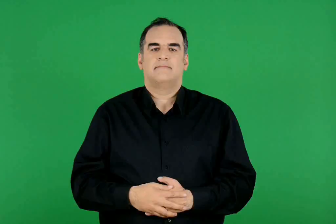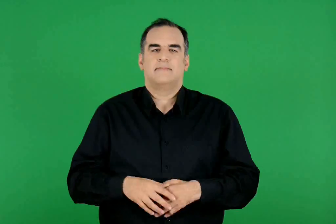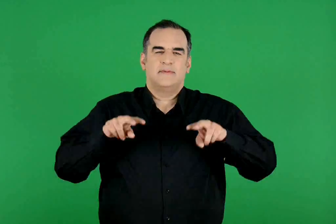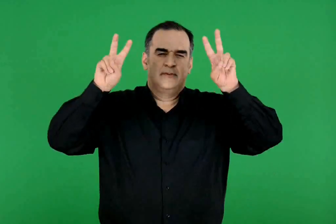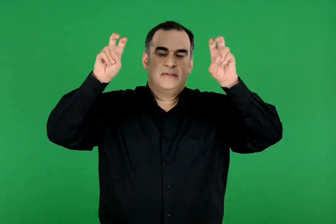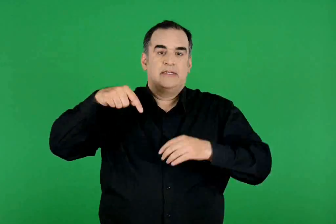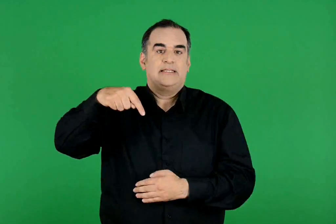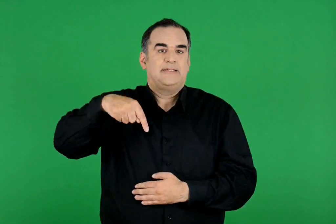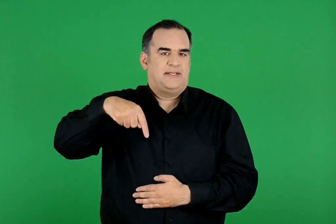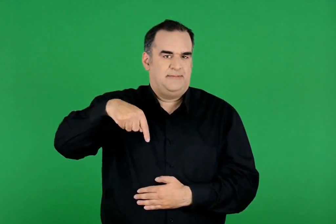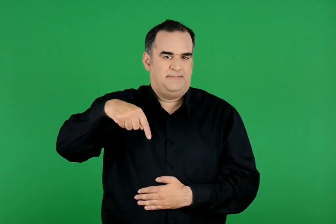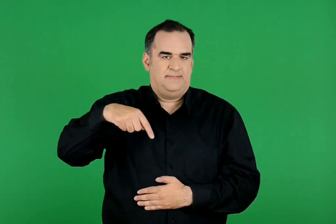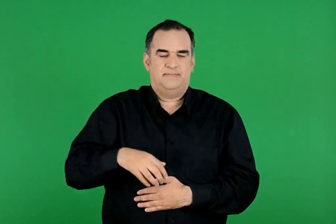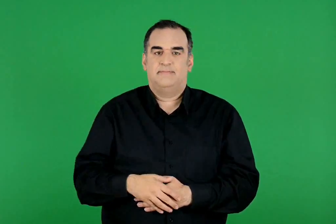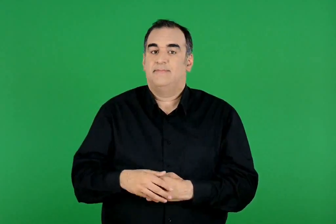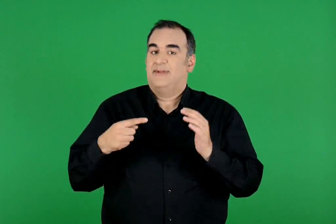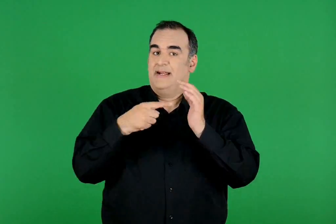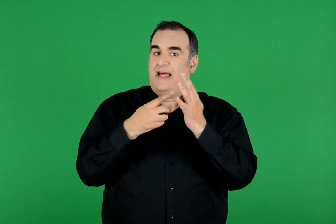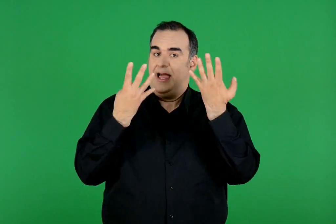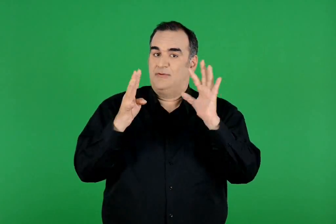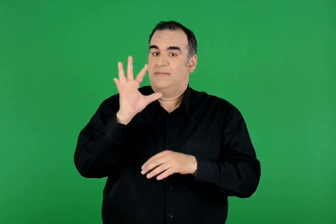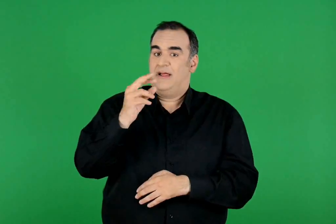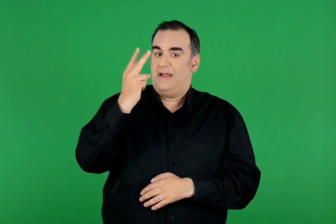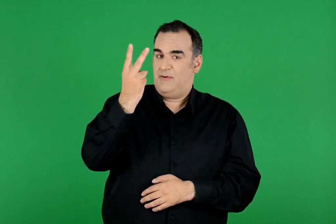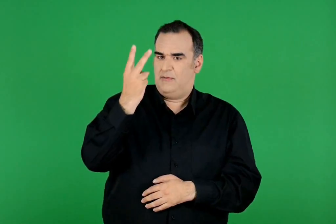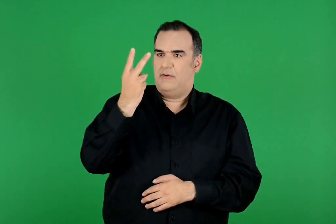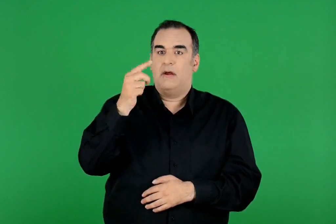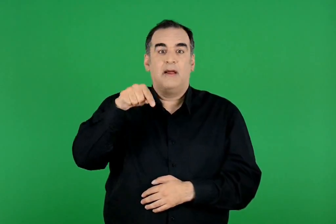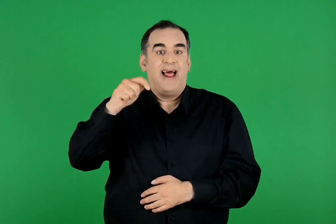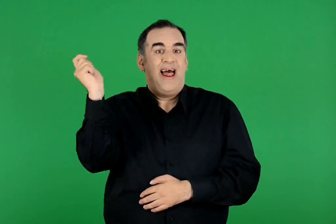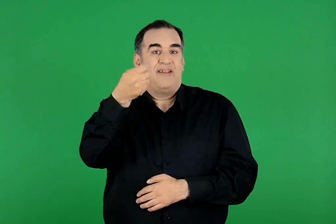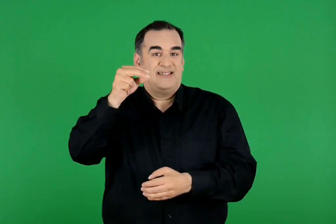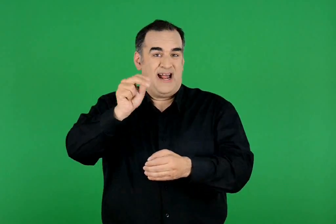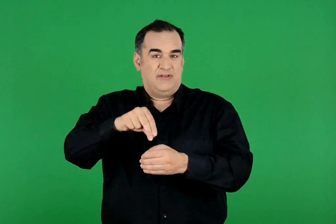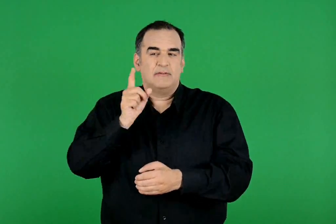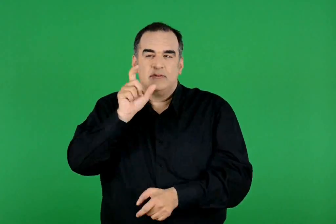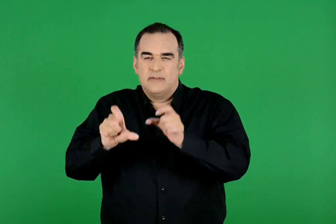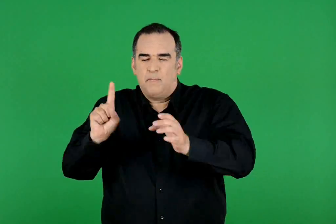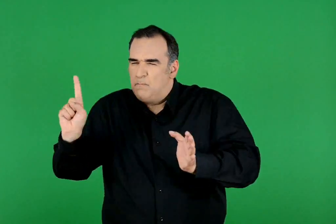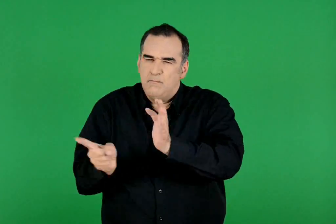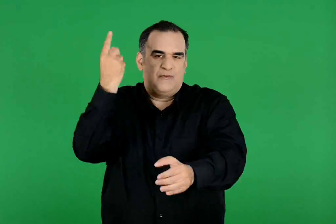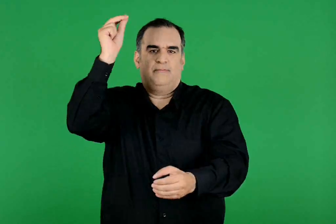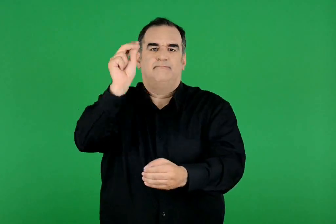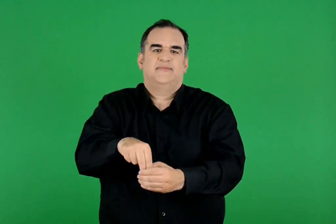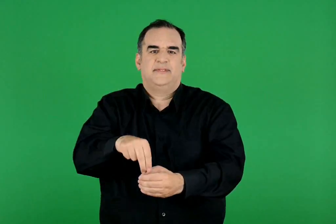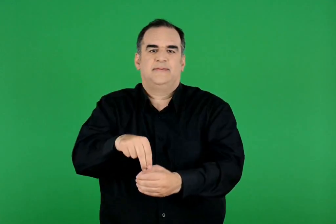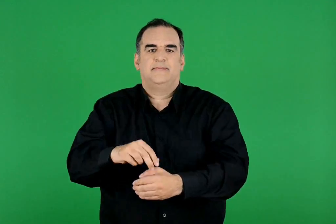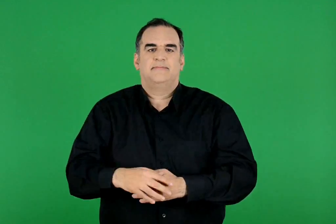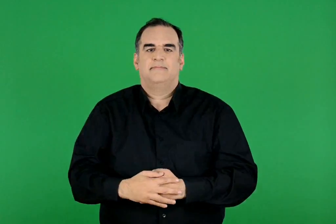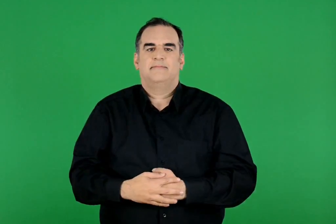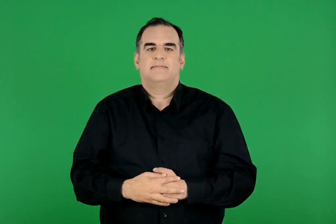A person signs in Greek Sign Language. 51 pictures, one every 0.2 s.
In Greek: σημερινή 1952: οι γυναίκες ψήφισαν για πρώτη φορά σε εθνικές εκλογές
